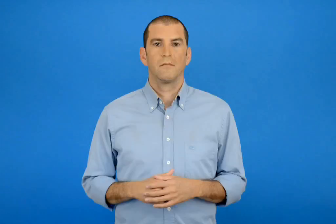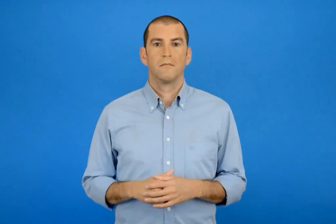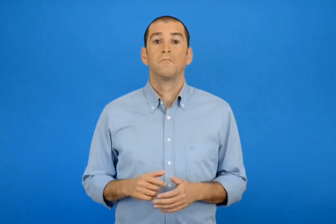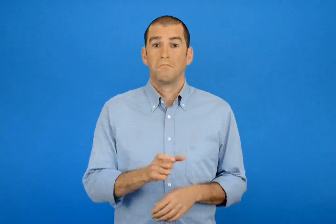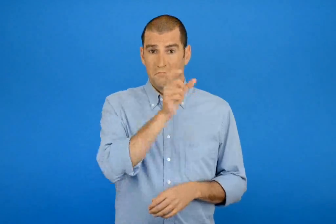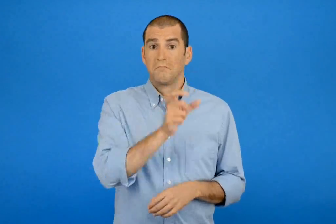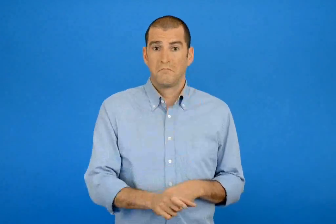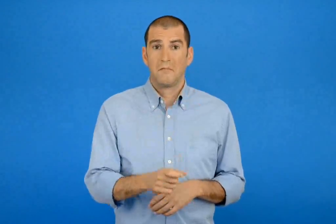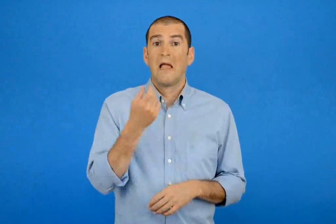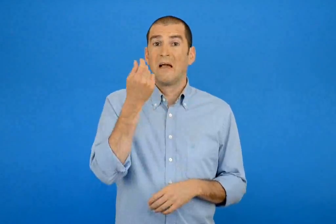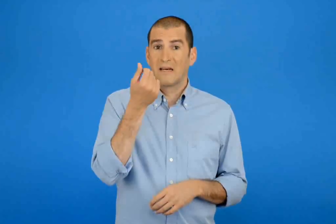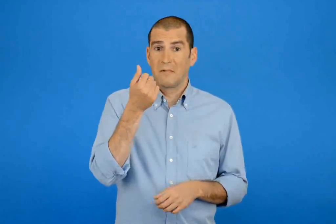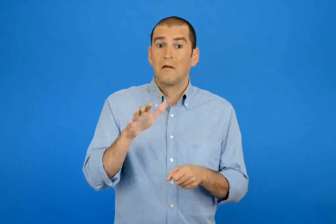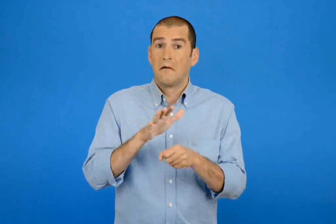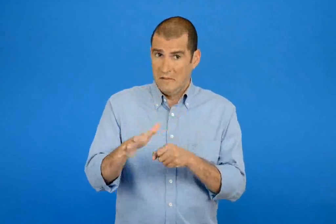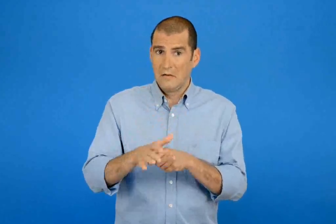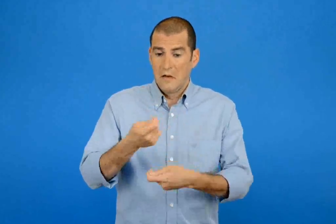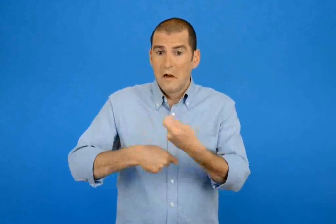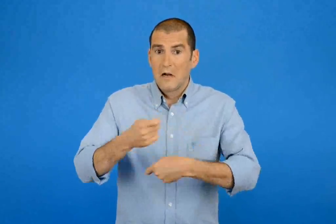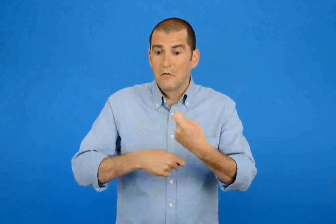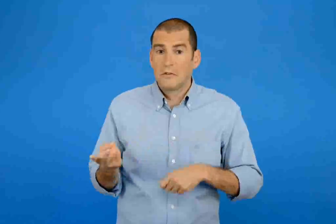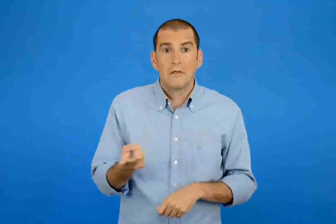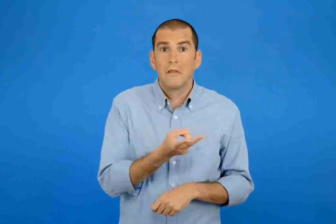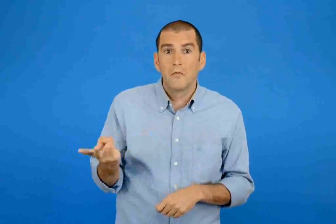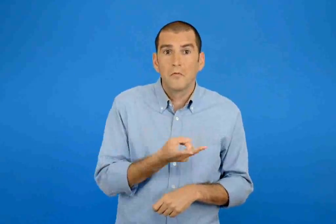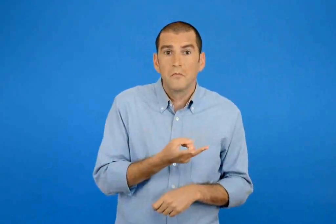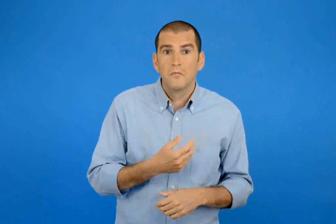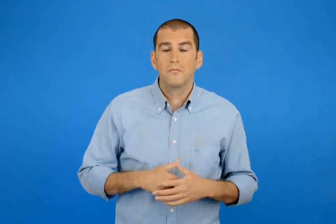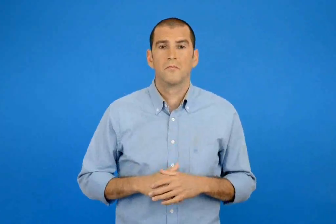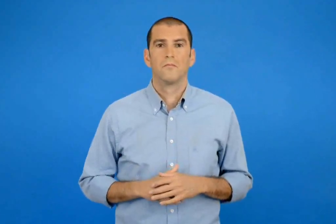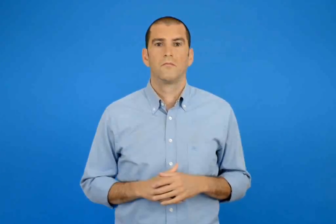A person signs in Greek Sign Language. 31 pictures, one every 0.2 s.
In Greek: είχε αρκετά χρήματα για να αγοράσει και τα δύο ;
